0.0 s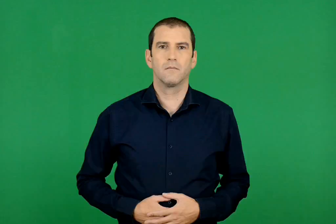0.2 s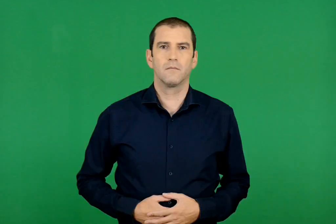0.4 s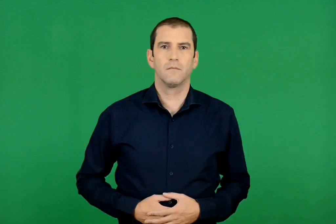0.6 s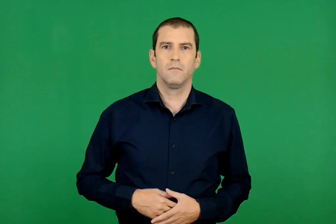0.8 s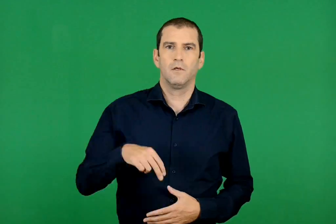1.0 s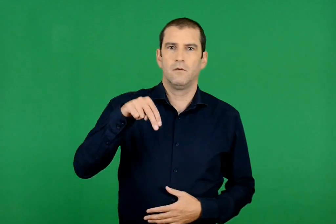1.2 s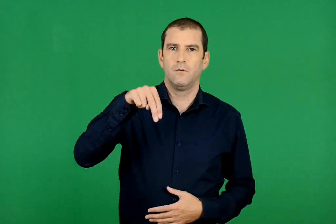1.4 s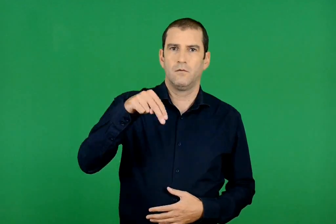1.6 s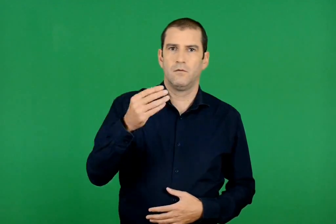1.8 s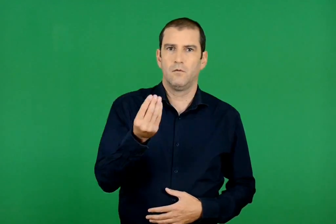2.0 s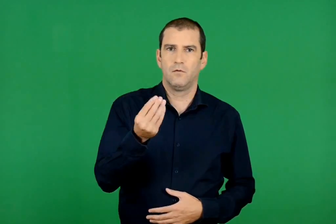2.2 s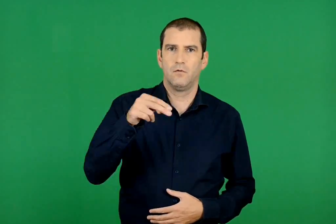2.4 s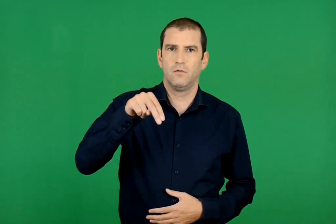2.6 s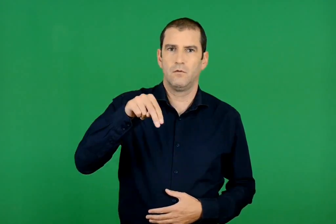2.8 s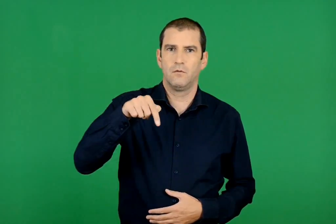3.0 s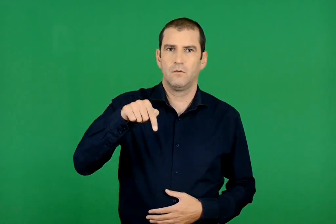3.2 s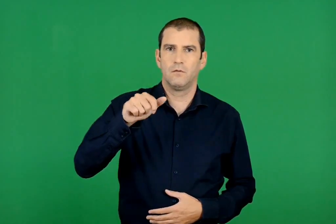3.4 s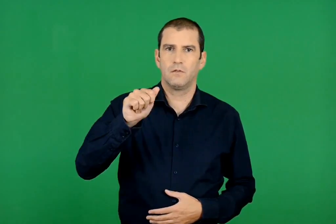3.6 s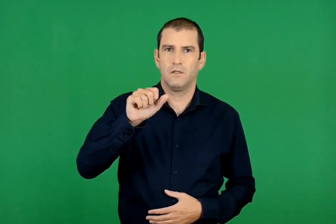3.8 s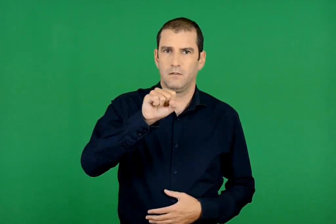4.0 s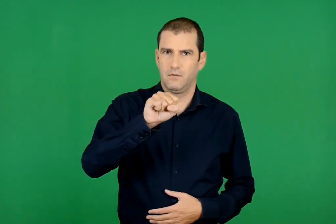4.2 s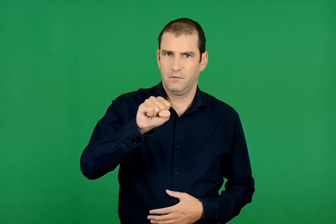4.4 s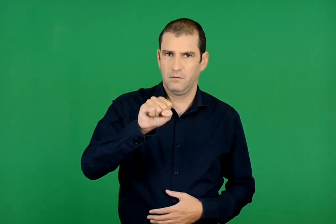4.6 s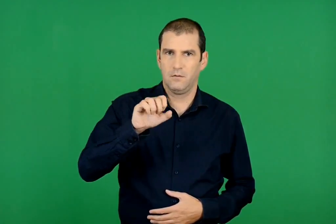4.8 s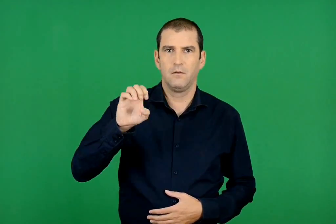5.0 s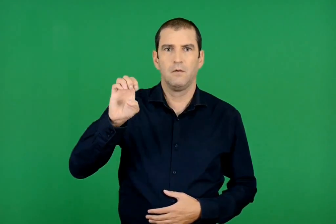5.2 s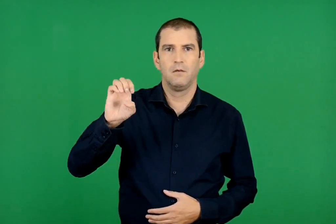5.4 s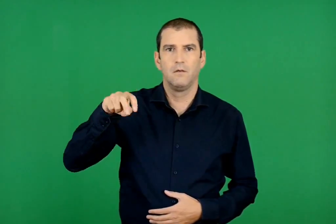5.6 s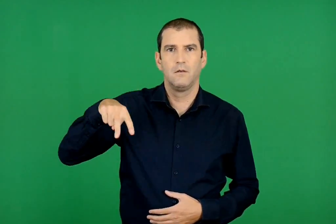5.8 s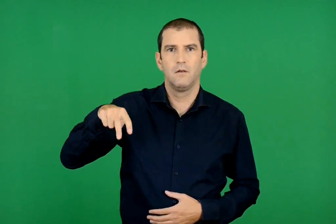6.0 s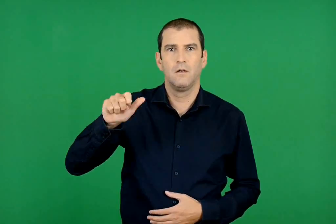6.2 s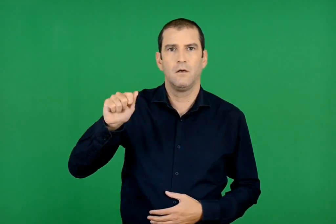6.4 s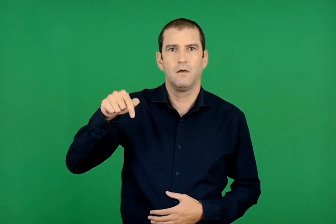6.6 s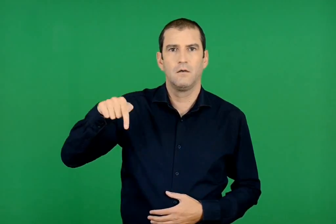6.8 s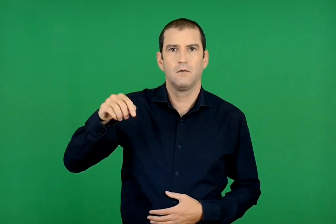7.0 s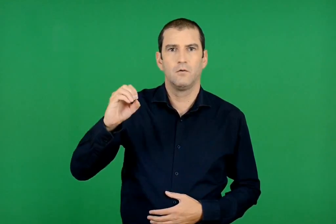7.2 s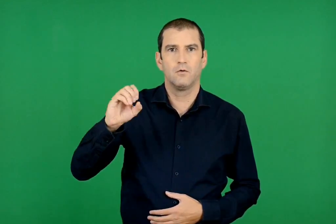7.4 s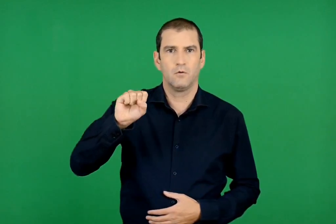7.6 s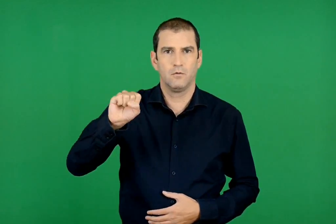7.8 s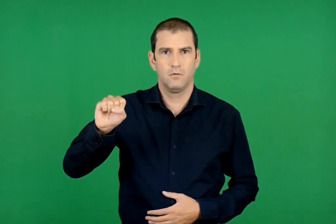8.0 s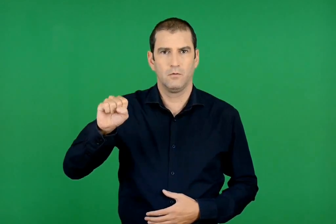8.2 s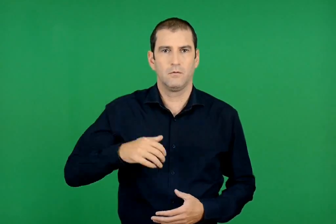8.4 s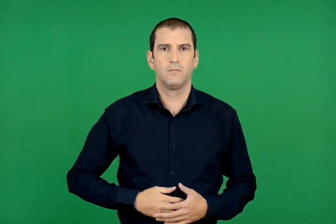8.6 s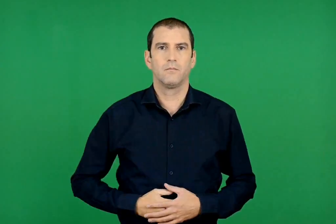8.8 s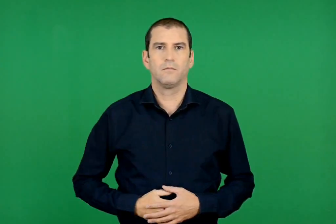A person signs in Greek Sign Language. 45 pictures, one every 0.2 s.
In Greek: νώντας έλατος
